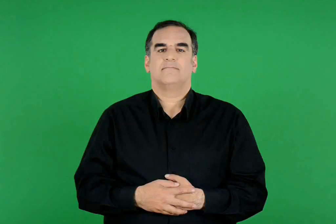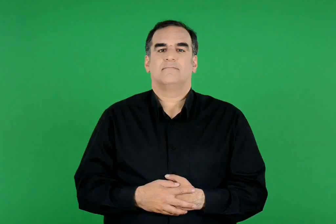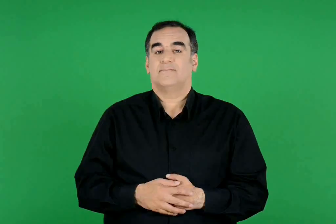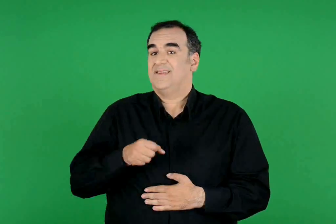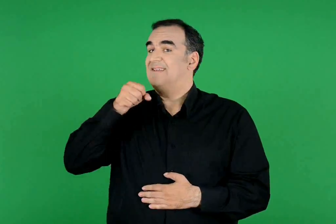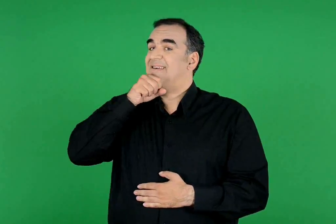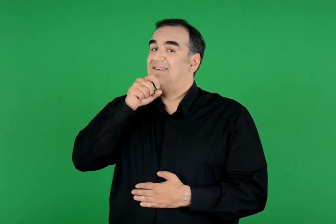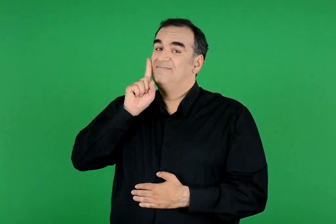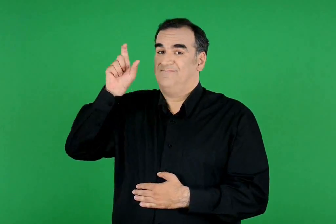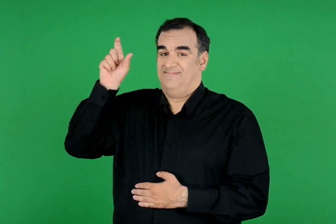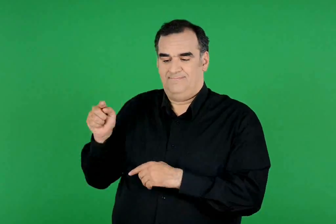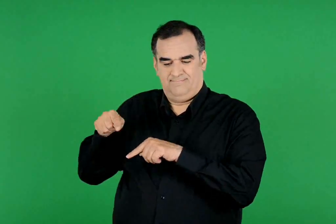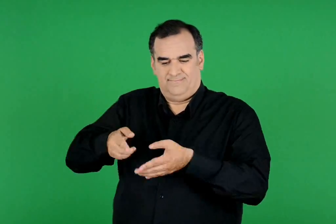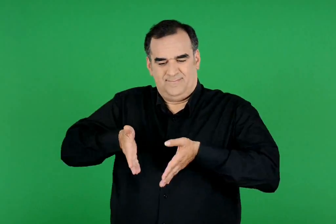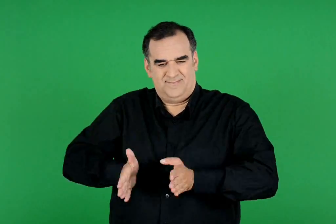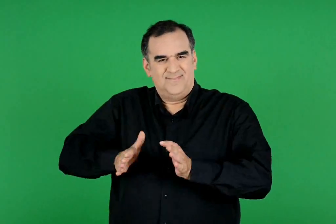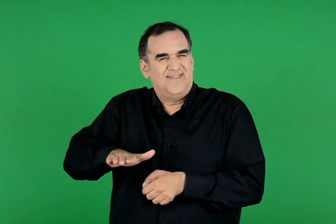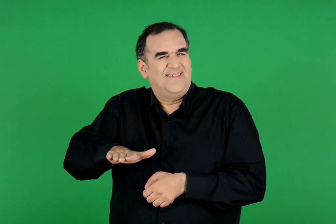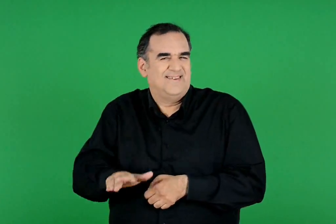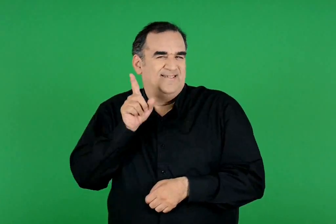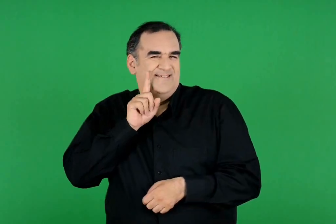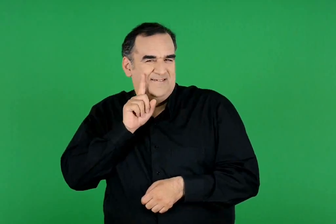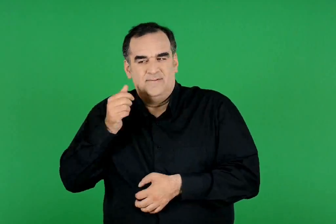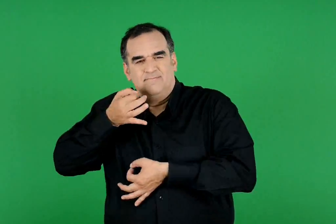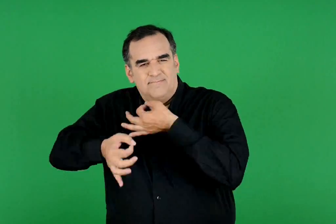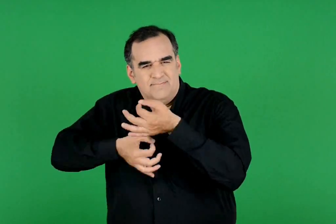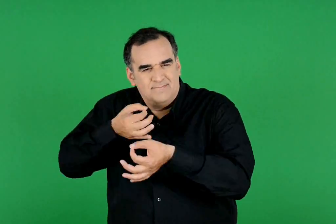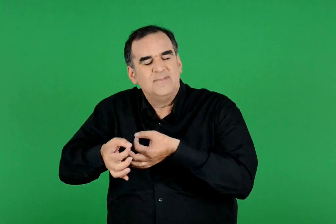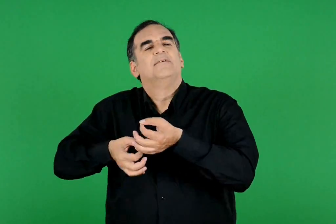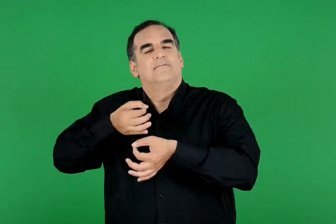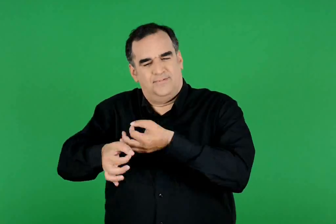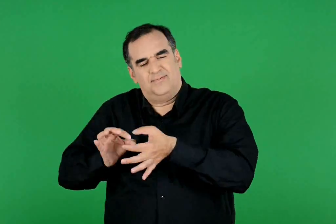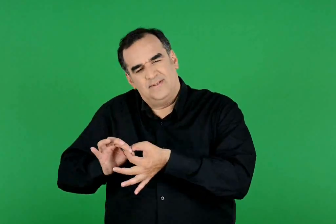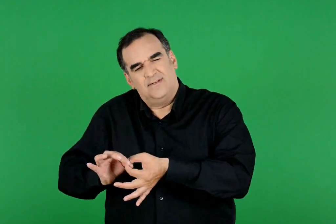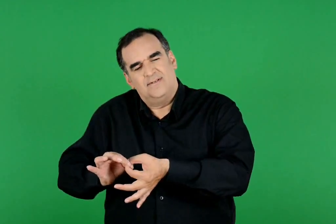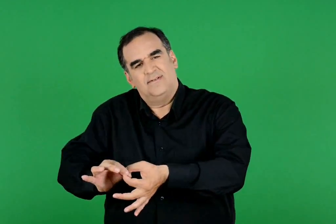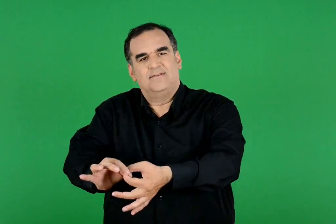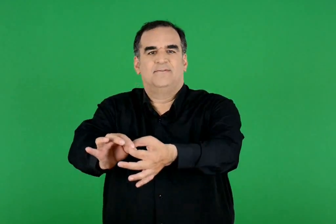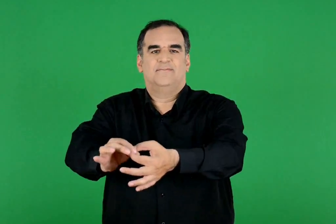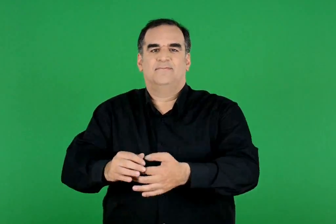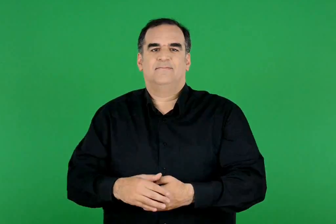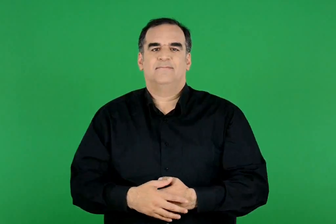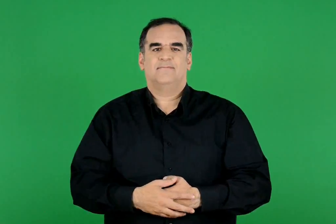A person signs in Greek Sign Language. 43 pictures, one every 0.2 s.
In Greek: από τη γιαγιά στην εγγονή και πάει λέγοντας
